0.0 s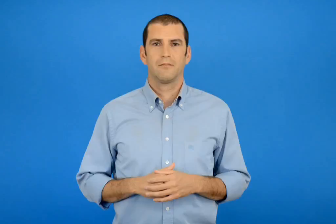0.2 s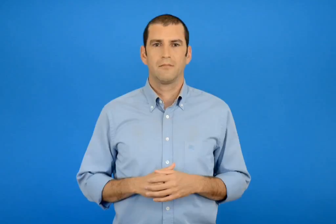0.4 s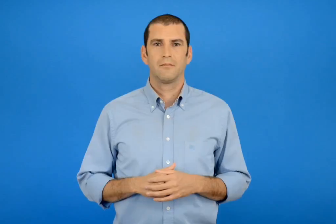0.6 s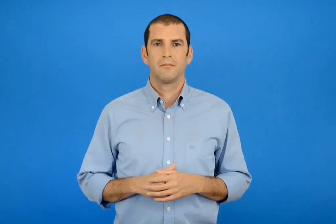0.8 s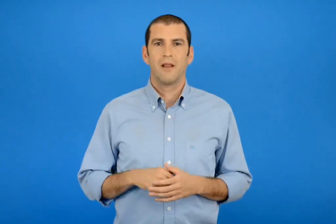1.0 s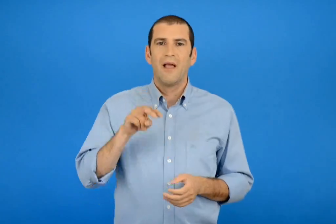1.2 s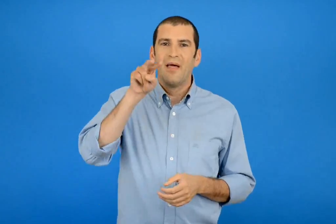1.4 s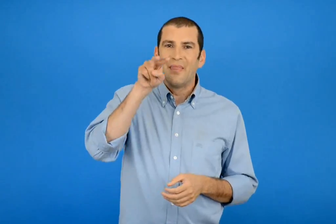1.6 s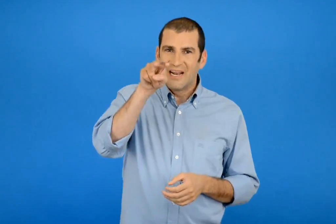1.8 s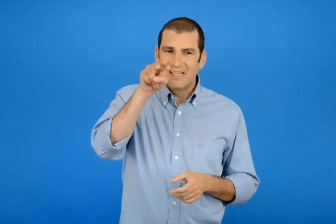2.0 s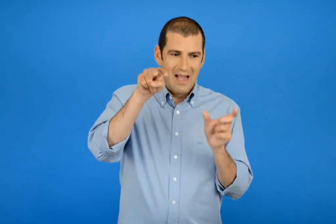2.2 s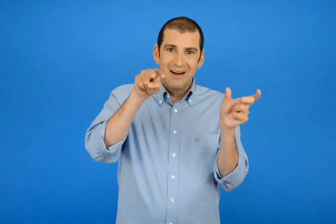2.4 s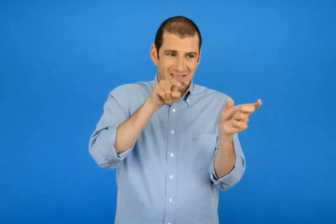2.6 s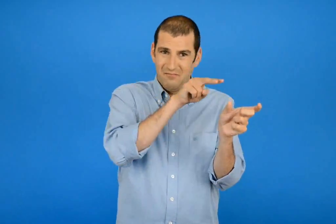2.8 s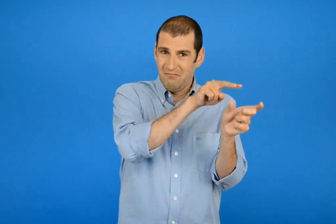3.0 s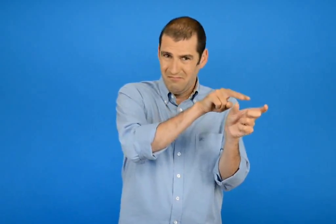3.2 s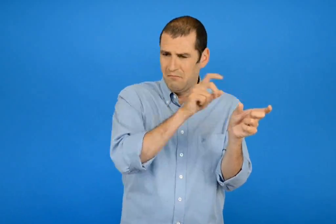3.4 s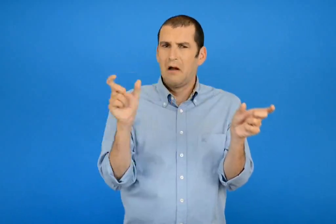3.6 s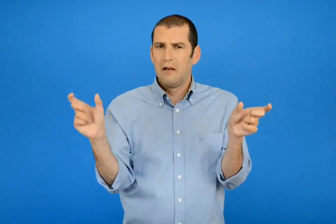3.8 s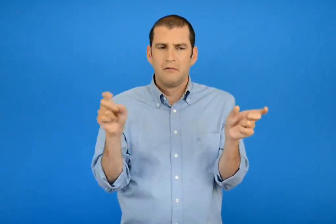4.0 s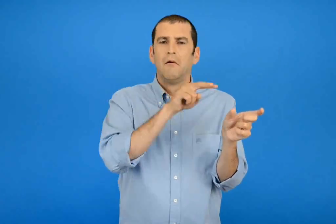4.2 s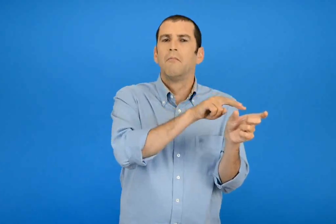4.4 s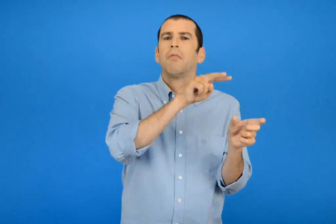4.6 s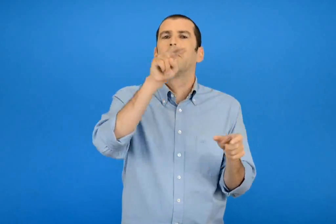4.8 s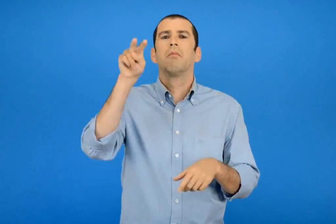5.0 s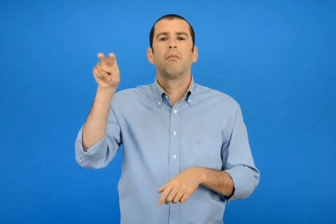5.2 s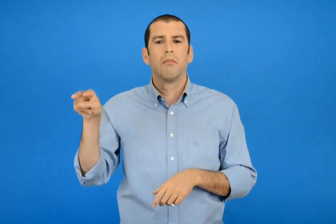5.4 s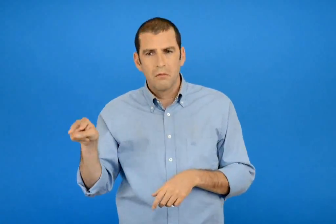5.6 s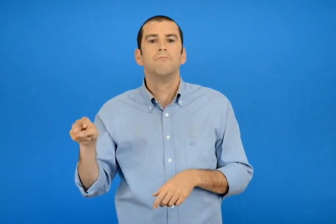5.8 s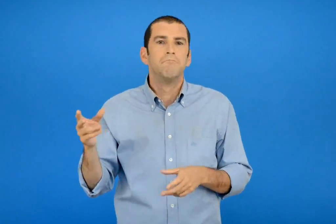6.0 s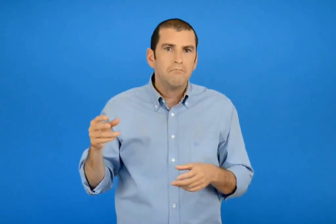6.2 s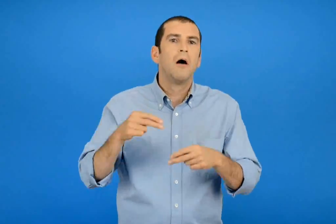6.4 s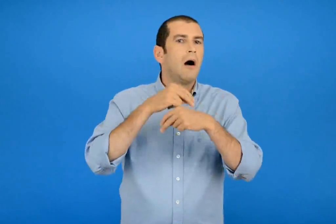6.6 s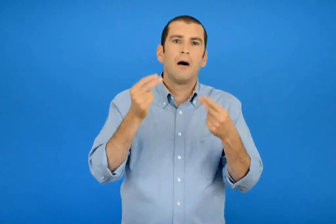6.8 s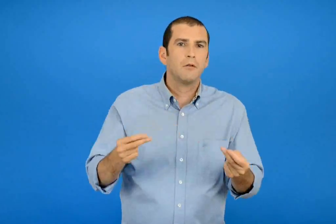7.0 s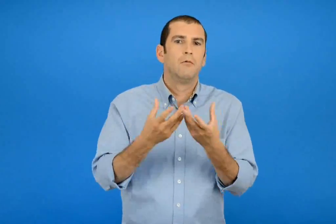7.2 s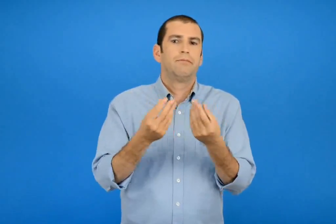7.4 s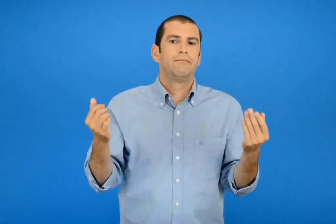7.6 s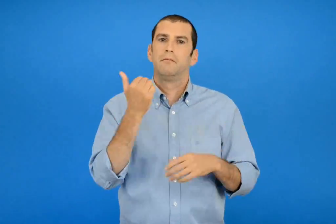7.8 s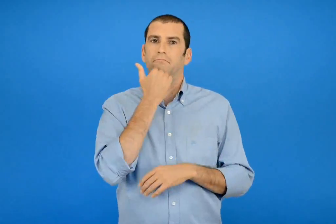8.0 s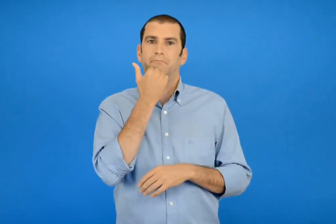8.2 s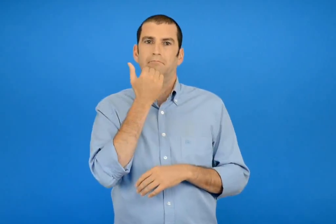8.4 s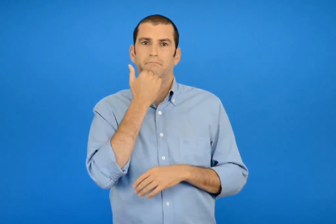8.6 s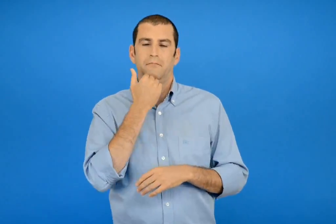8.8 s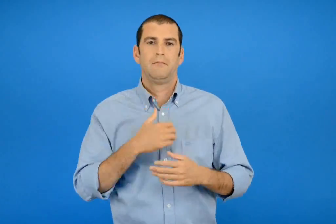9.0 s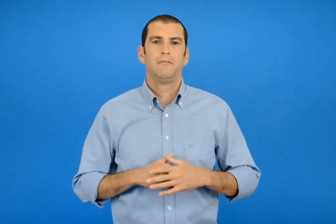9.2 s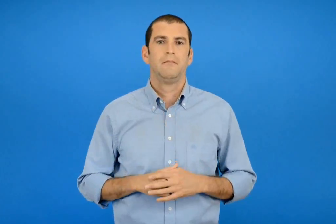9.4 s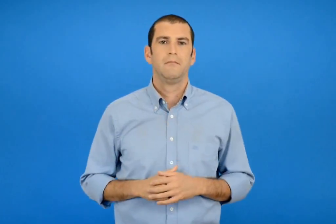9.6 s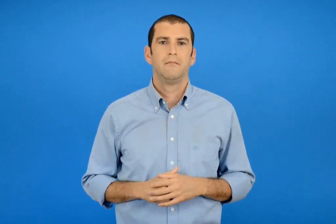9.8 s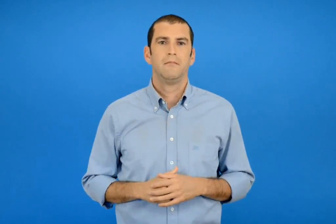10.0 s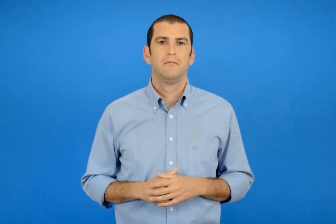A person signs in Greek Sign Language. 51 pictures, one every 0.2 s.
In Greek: τα διαλυτικά γλίστρησαν έφυγαν από τη θέση τους και μπήκαν αλλού έτσι έγιναν πολλά λάθη
